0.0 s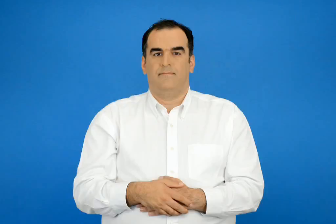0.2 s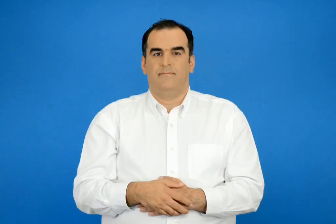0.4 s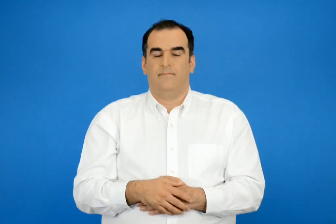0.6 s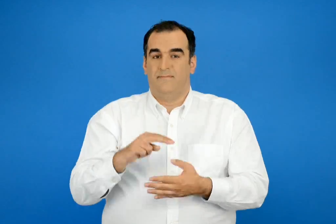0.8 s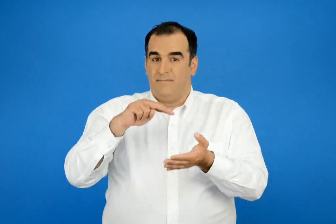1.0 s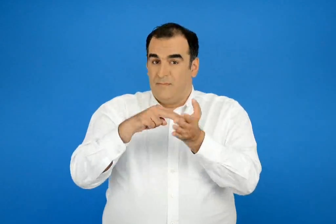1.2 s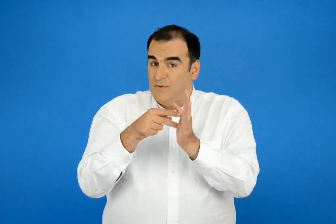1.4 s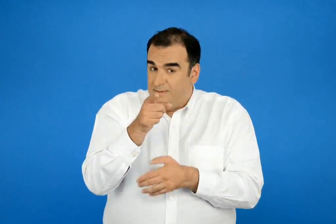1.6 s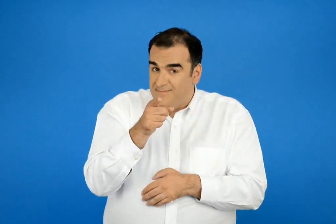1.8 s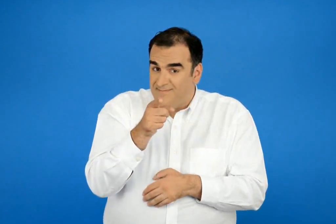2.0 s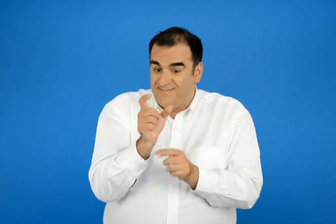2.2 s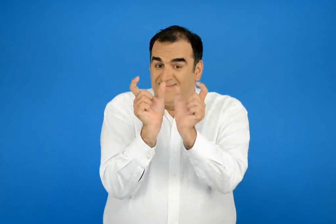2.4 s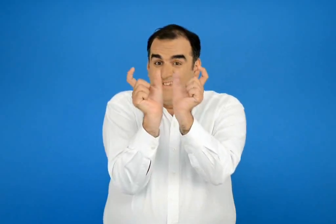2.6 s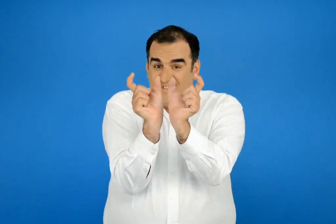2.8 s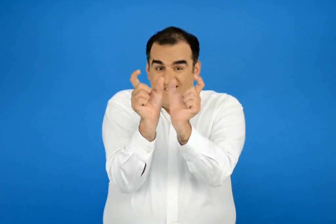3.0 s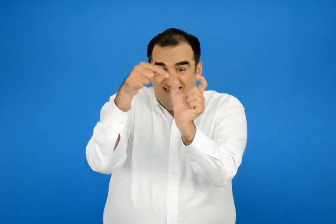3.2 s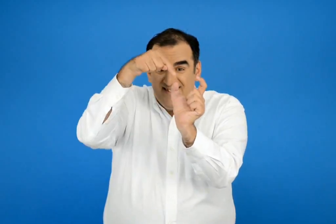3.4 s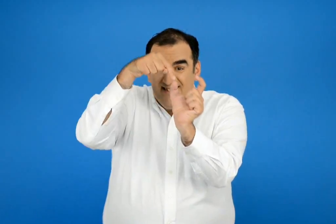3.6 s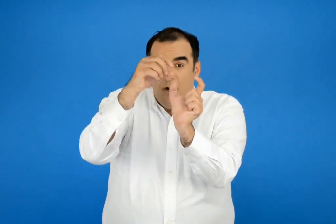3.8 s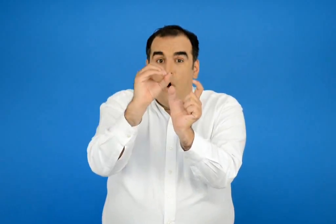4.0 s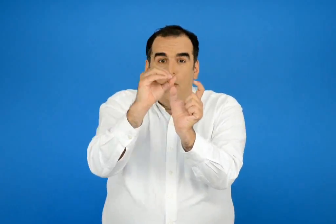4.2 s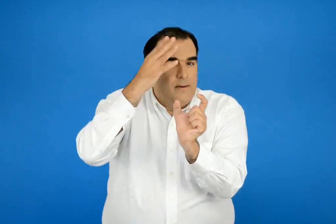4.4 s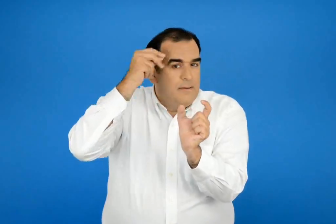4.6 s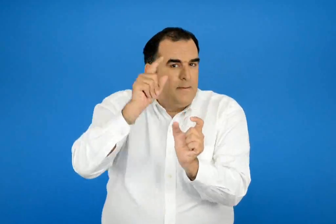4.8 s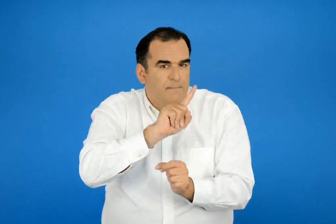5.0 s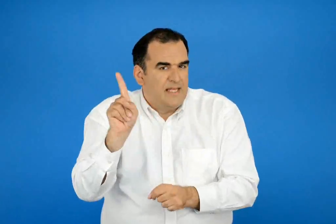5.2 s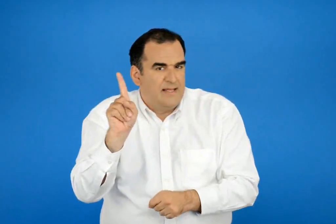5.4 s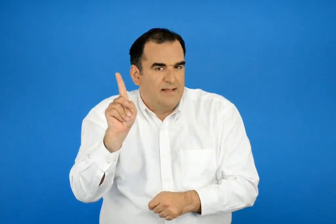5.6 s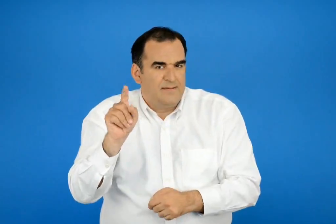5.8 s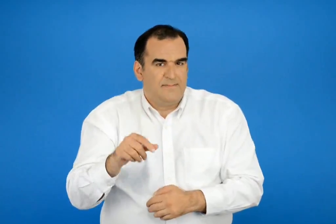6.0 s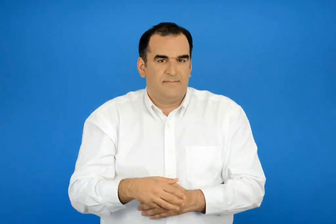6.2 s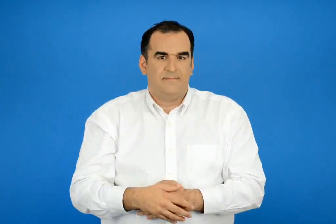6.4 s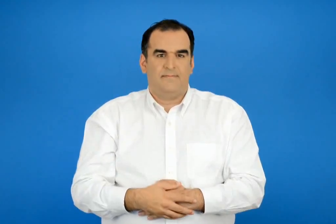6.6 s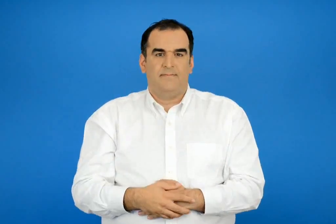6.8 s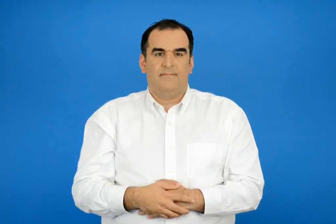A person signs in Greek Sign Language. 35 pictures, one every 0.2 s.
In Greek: προσοχή μην ξεχάσεις το συνδετικό ο
